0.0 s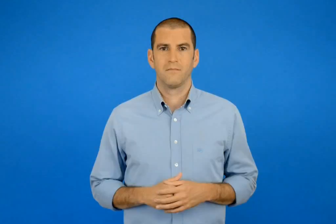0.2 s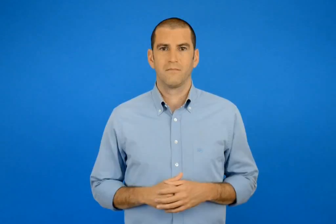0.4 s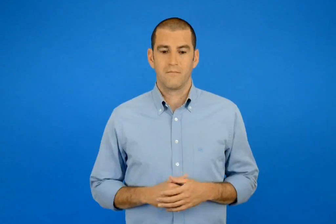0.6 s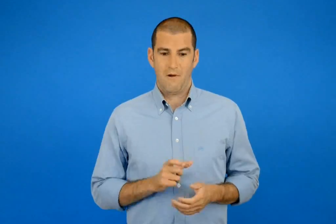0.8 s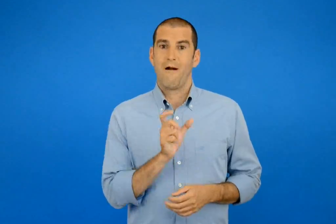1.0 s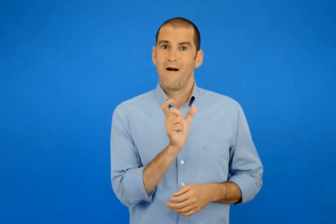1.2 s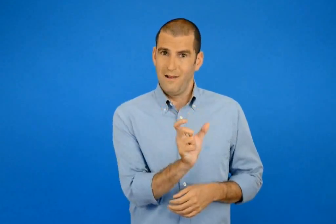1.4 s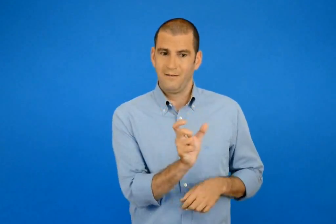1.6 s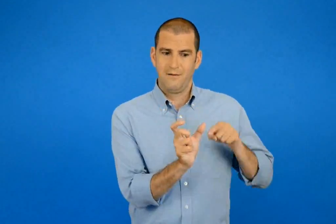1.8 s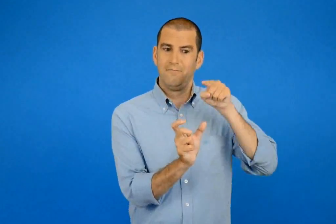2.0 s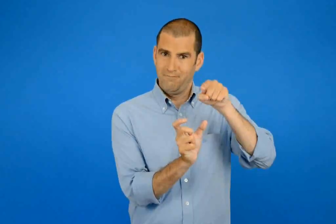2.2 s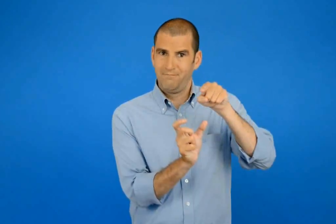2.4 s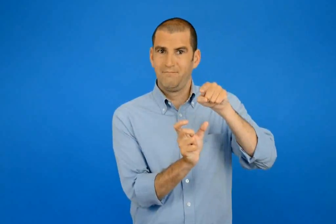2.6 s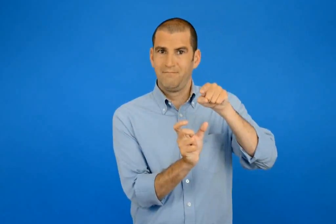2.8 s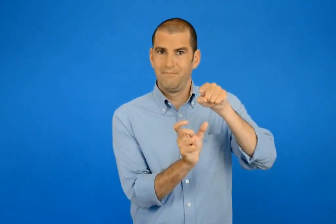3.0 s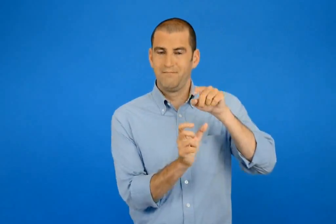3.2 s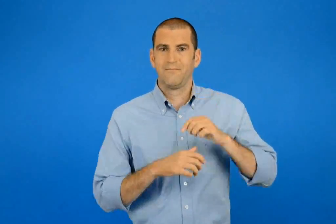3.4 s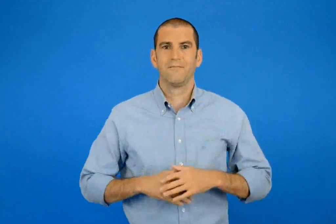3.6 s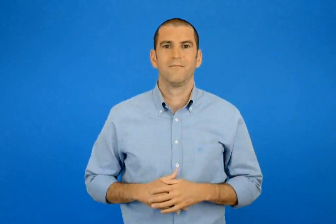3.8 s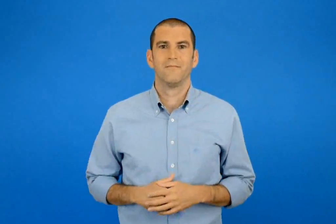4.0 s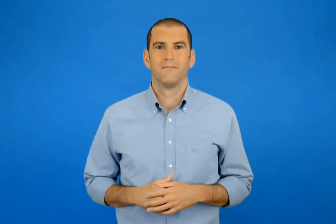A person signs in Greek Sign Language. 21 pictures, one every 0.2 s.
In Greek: και πριν τη λέξη
